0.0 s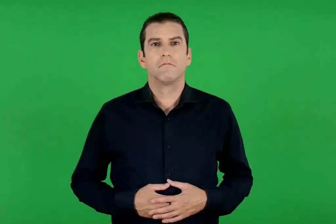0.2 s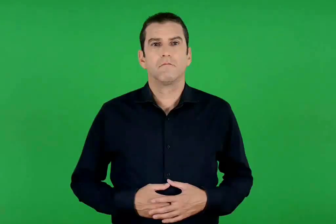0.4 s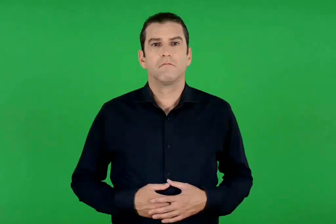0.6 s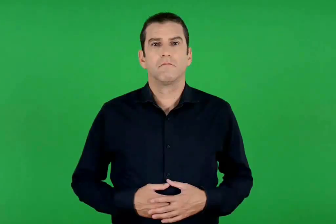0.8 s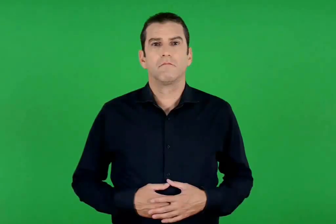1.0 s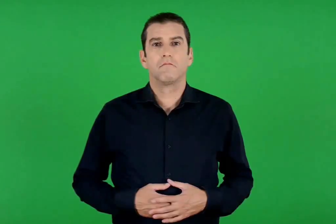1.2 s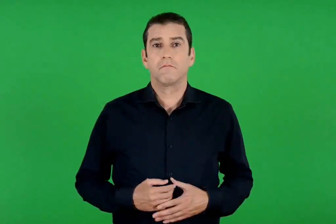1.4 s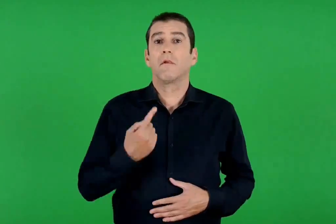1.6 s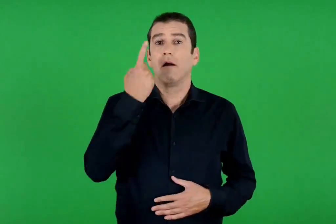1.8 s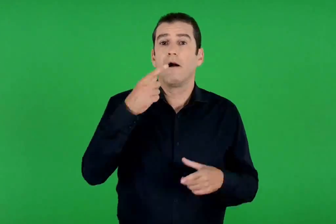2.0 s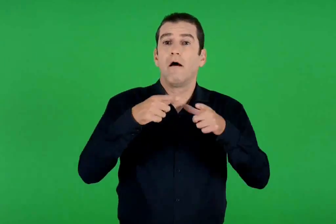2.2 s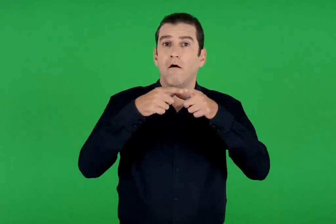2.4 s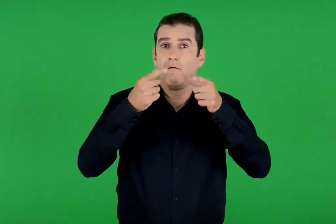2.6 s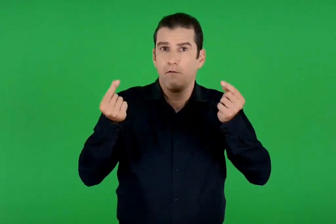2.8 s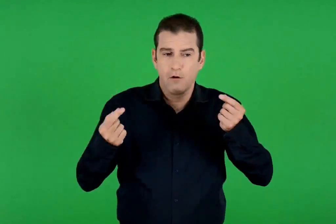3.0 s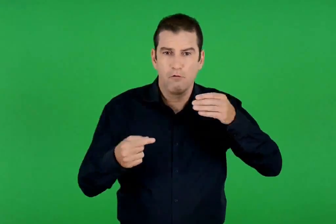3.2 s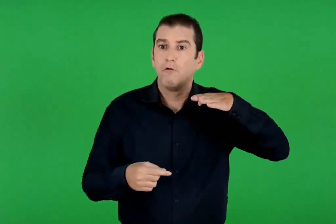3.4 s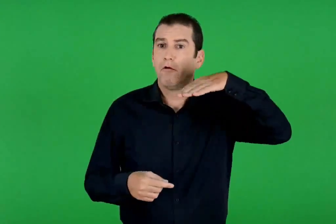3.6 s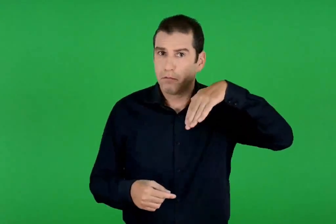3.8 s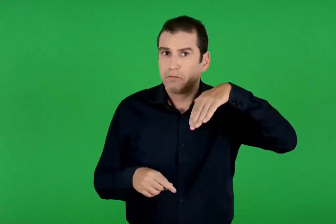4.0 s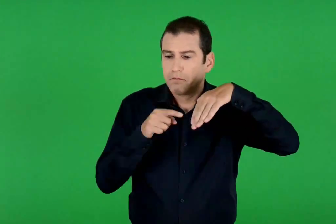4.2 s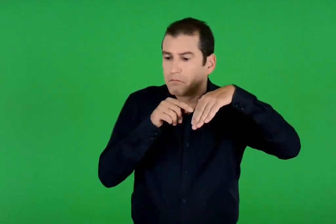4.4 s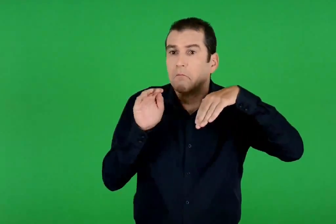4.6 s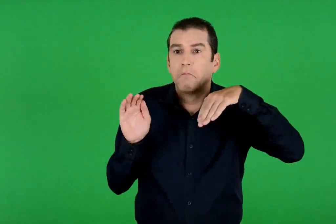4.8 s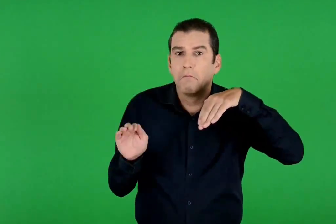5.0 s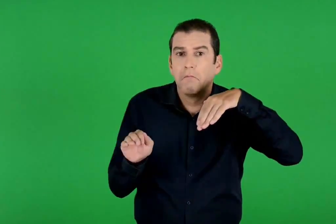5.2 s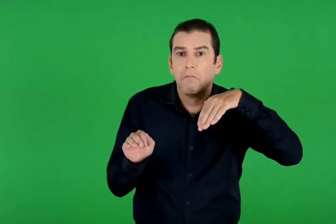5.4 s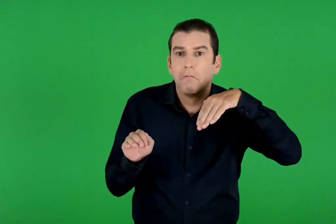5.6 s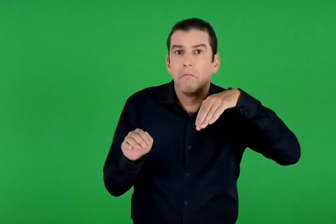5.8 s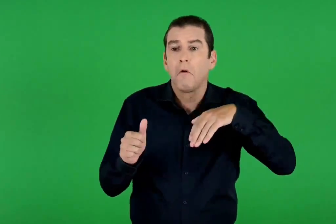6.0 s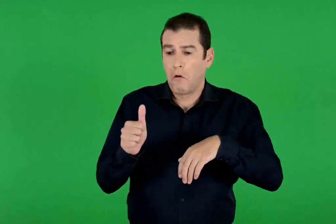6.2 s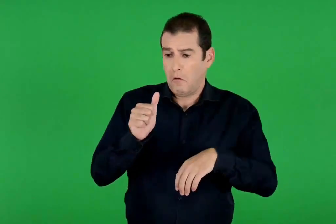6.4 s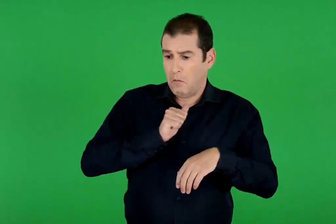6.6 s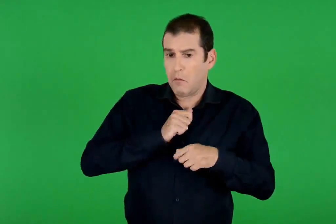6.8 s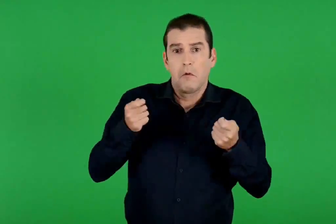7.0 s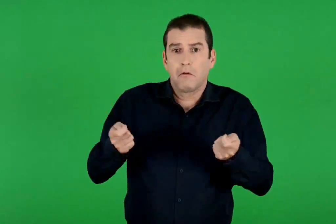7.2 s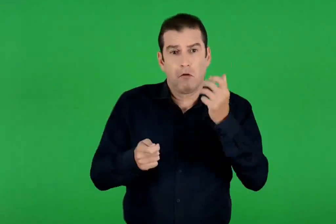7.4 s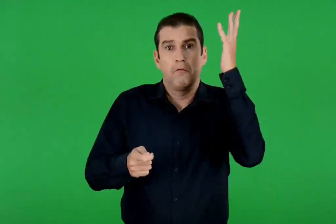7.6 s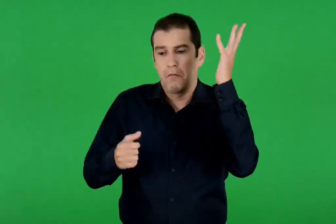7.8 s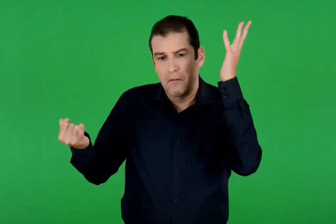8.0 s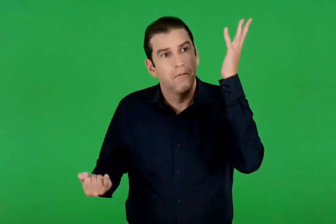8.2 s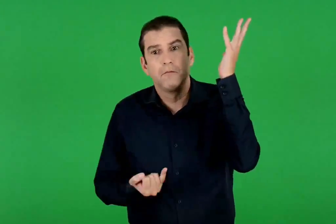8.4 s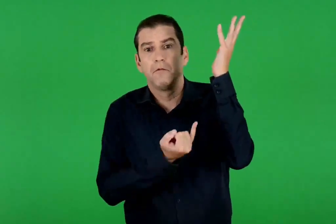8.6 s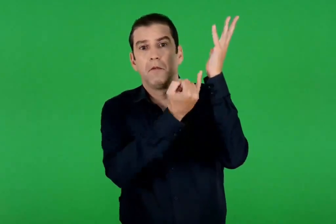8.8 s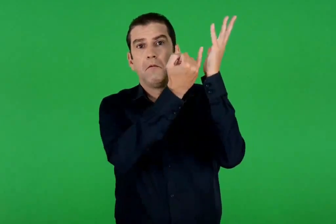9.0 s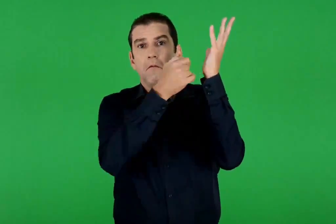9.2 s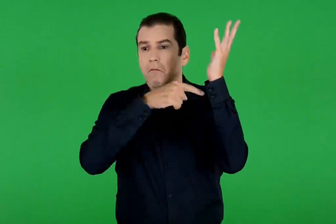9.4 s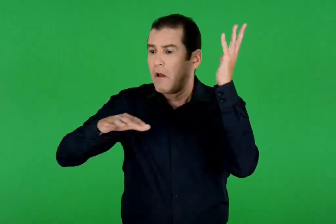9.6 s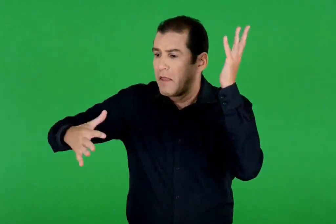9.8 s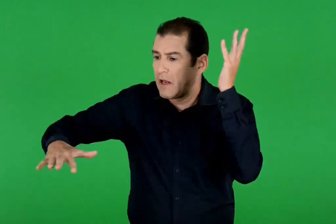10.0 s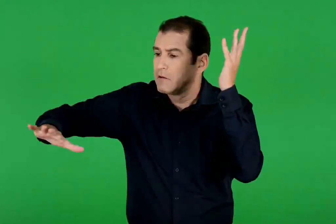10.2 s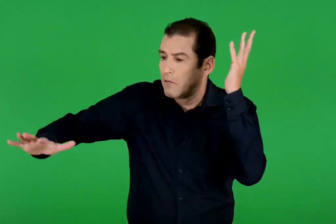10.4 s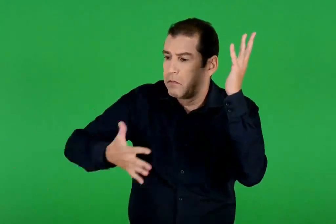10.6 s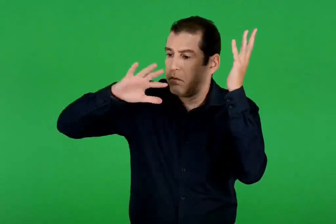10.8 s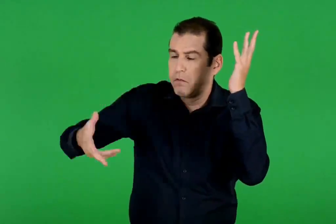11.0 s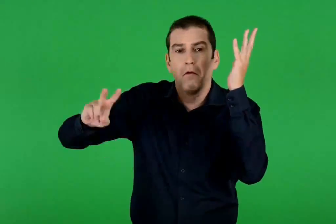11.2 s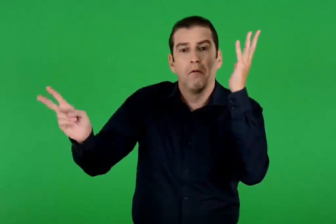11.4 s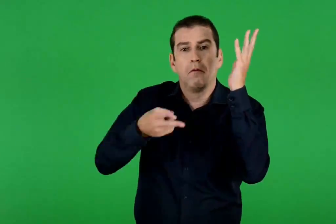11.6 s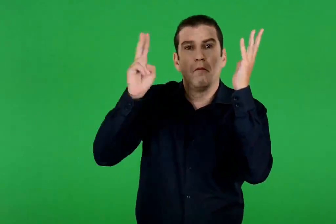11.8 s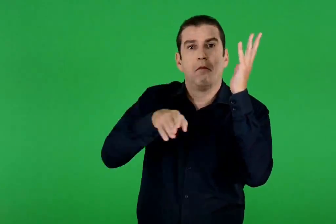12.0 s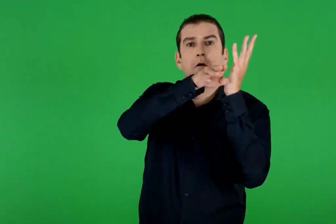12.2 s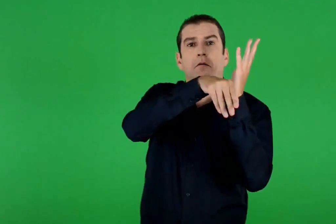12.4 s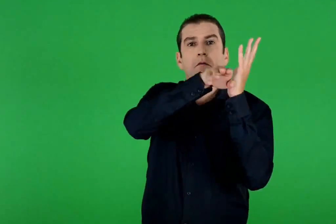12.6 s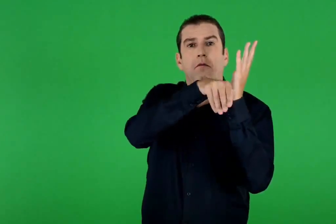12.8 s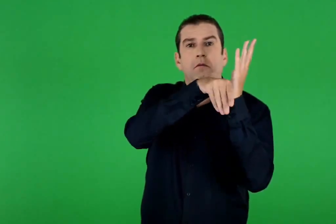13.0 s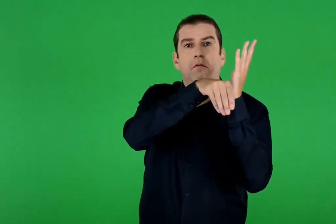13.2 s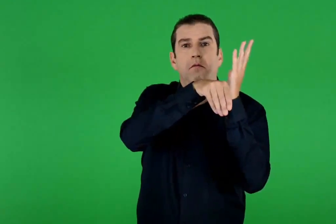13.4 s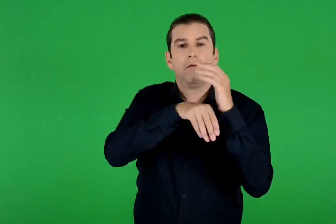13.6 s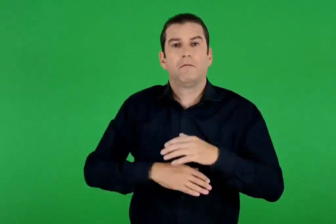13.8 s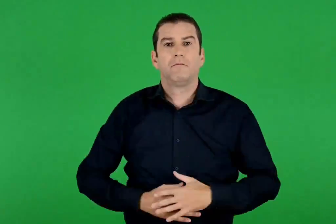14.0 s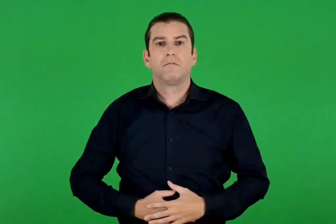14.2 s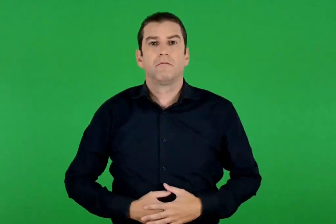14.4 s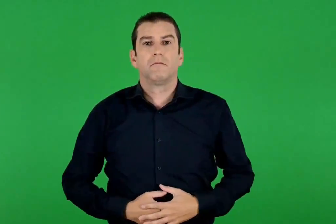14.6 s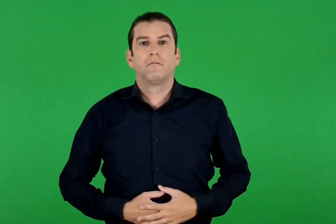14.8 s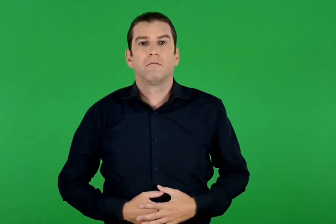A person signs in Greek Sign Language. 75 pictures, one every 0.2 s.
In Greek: κι ένα φύλλο στάθηκε και ρώτησε τι θα γίνω εγώ μονάχο μου στο ψήλωμα να με δέρνει ο αγέρας και το πέλαγο
